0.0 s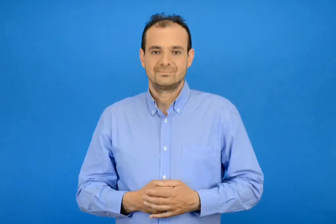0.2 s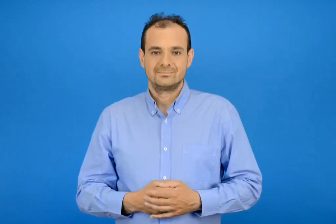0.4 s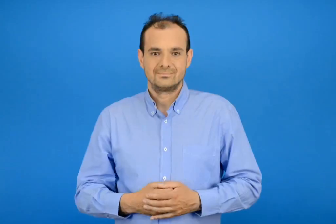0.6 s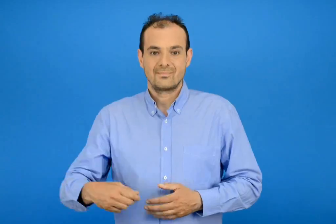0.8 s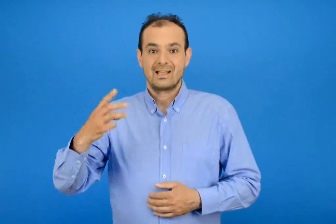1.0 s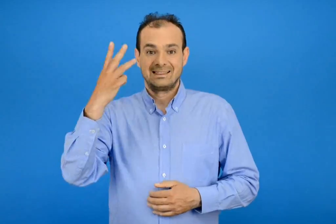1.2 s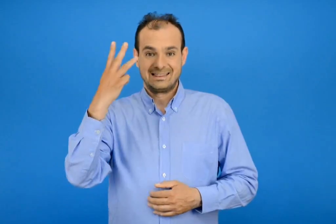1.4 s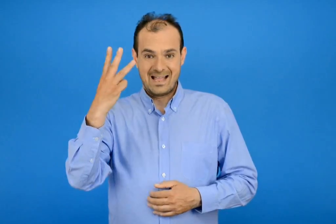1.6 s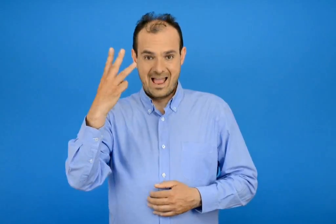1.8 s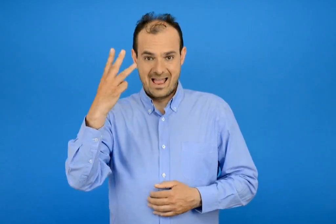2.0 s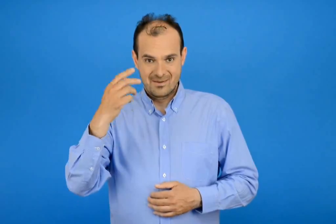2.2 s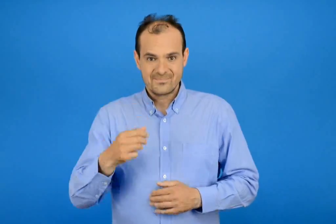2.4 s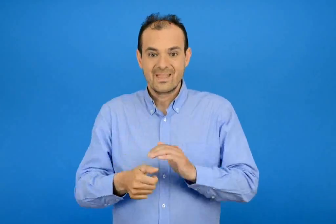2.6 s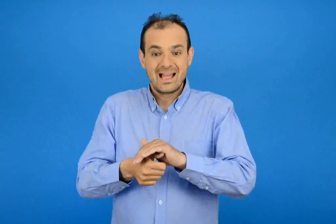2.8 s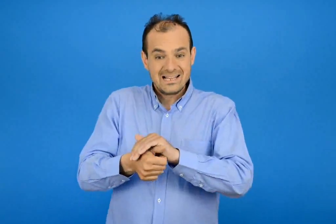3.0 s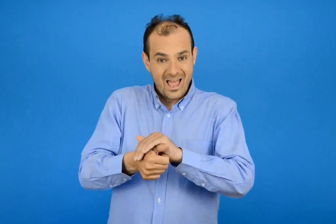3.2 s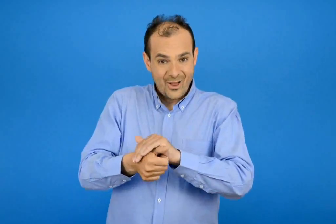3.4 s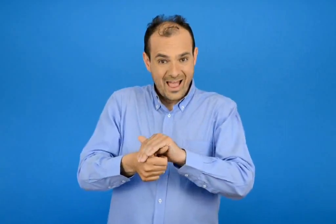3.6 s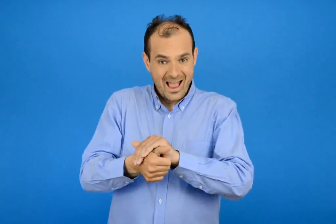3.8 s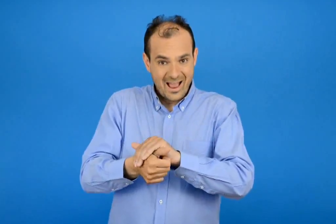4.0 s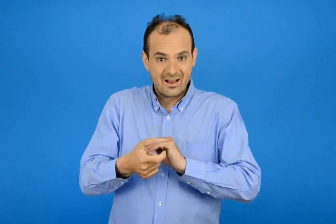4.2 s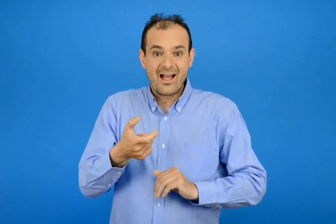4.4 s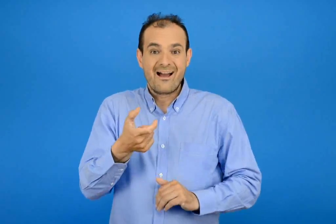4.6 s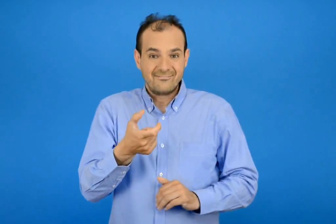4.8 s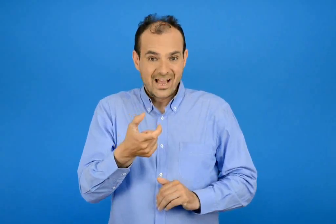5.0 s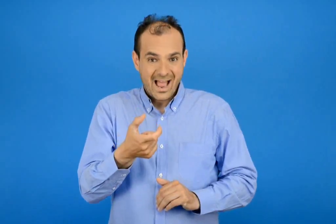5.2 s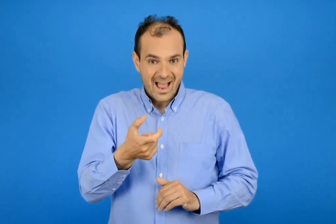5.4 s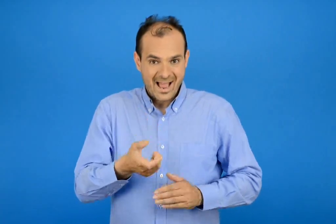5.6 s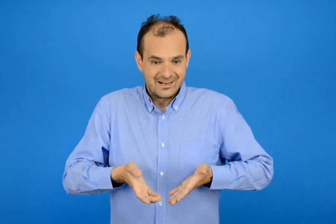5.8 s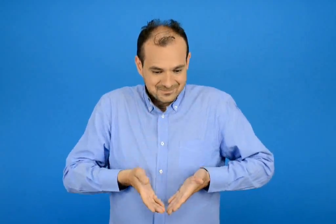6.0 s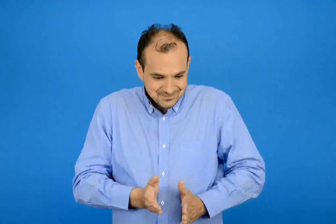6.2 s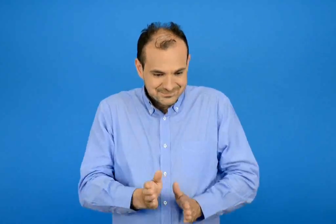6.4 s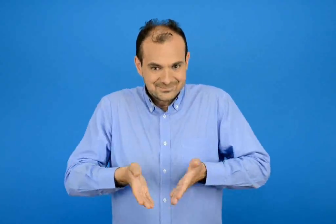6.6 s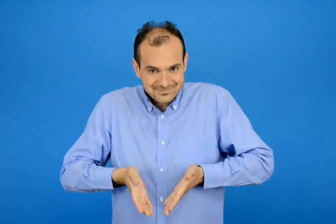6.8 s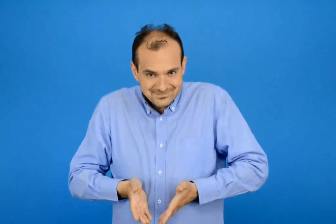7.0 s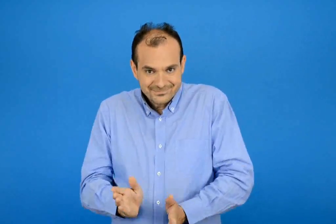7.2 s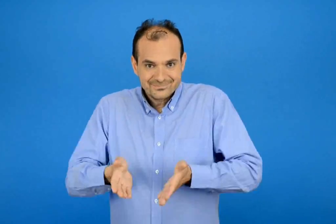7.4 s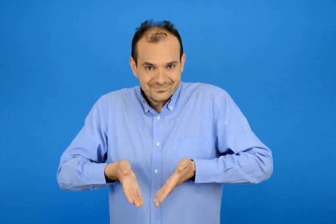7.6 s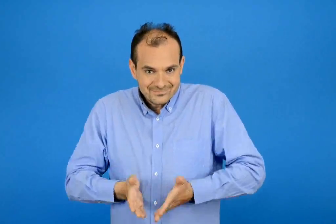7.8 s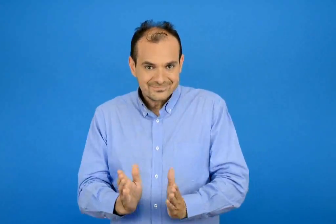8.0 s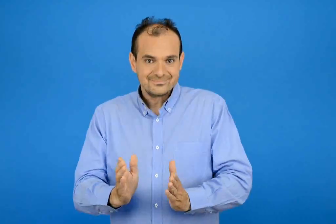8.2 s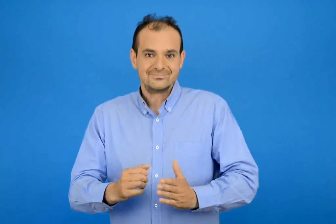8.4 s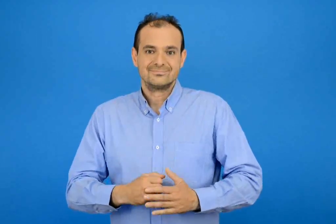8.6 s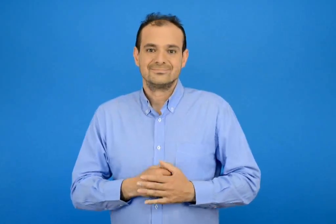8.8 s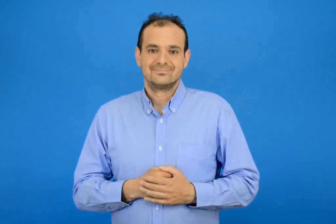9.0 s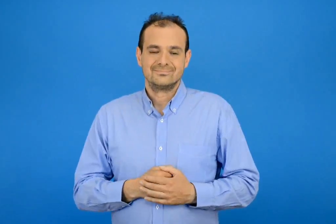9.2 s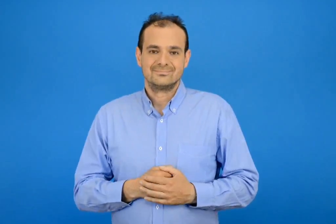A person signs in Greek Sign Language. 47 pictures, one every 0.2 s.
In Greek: 3 η χελώνα γεννά αυγά
